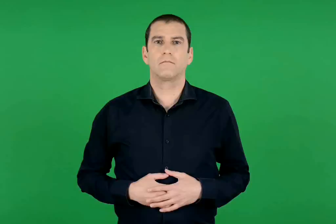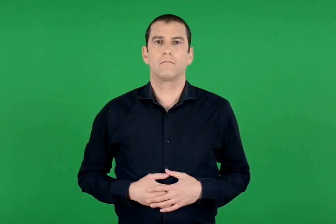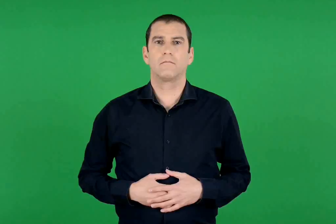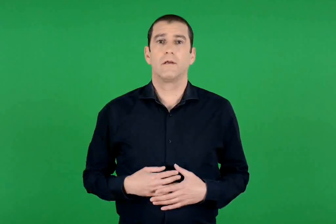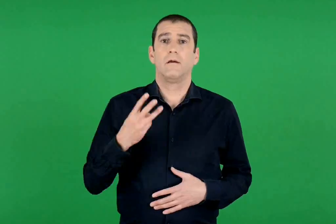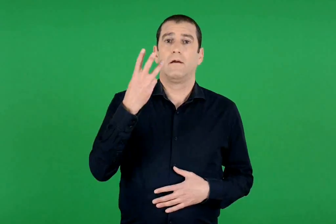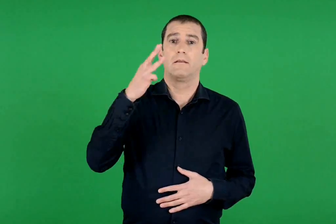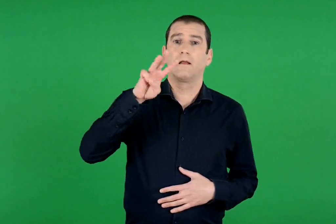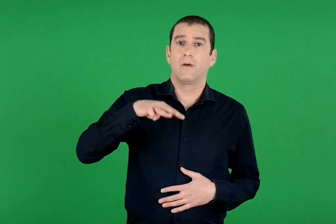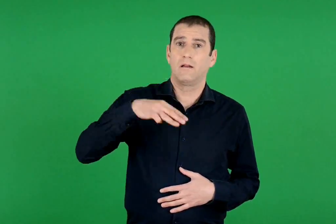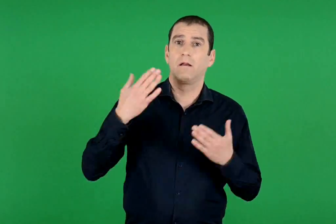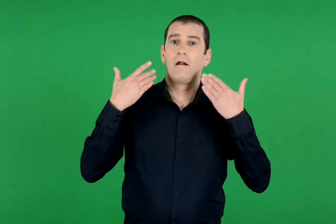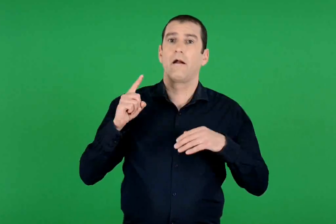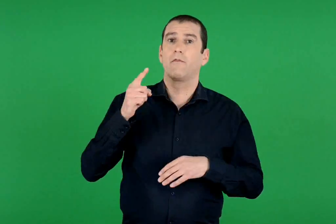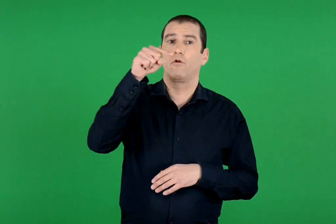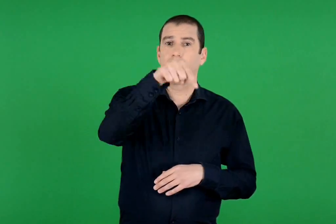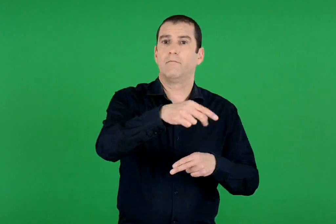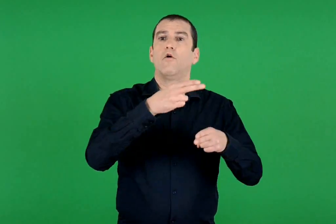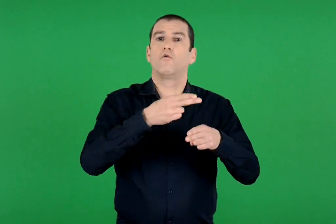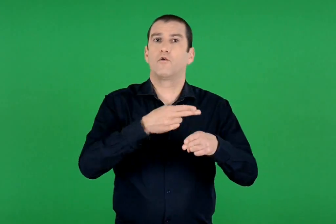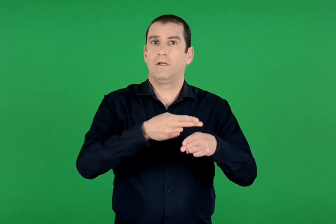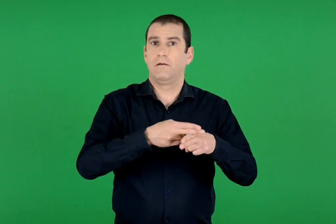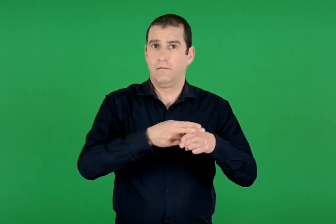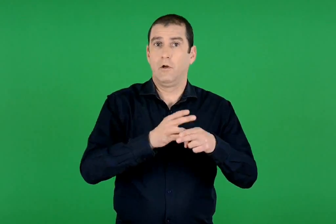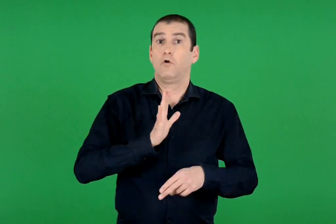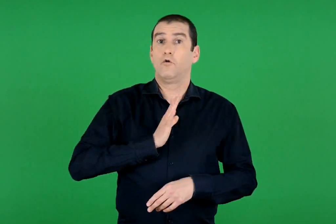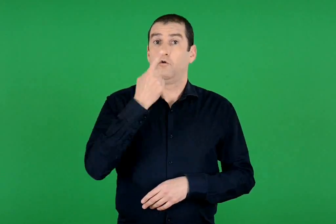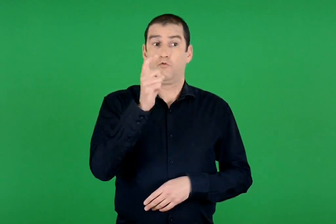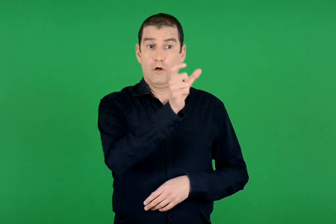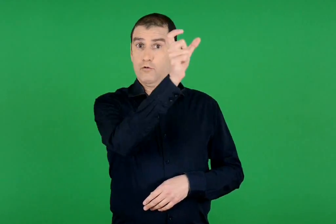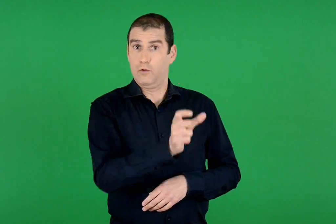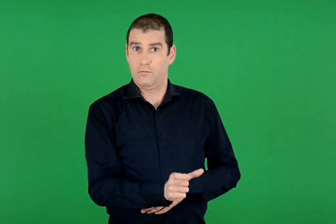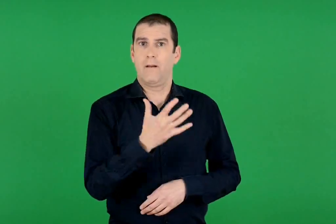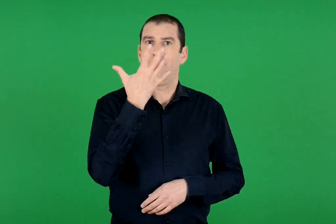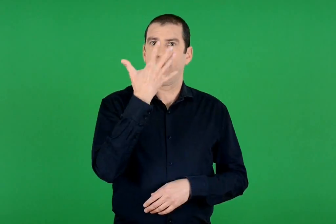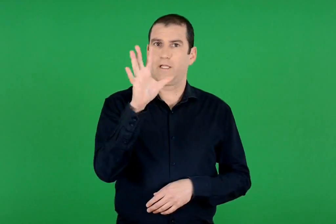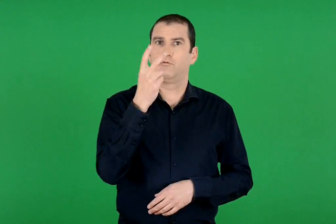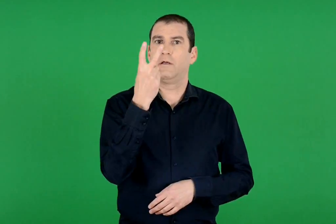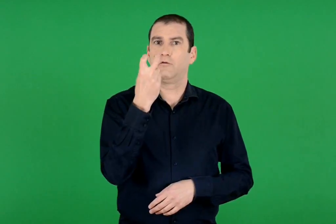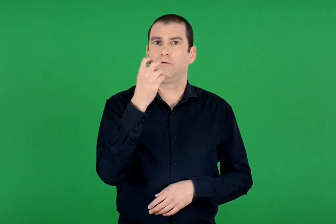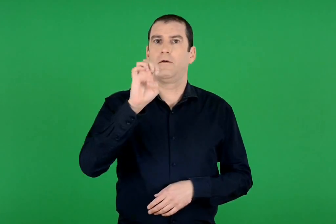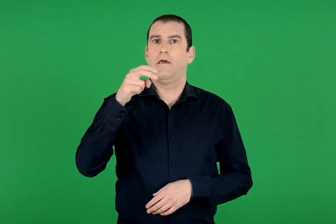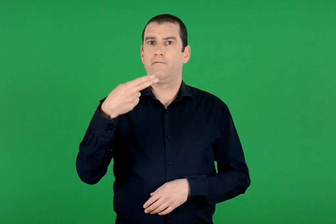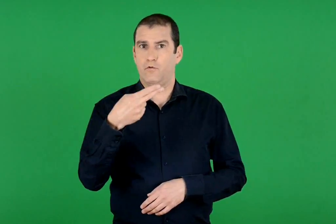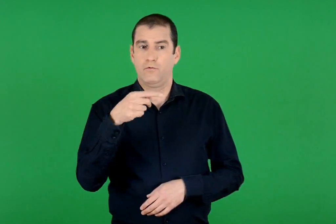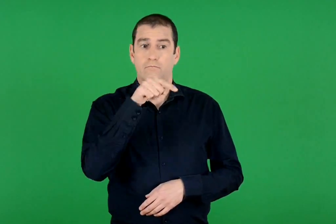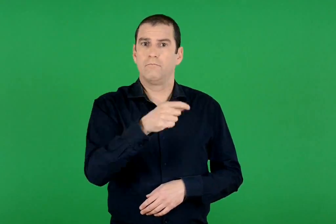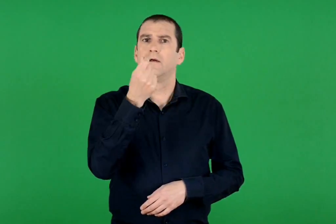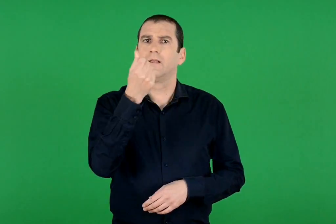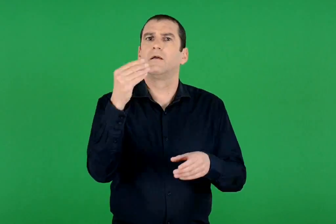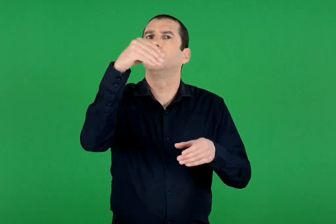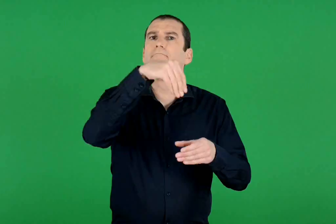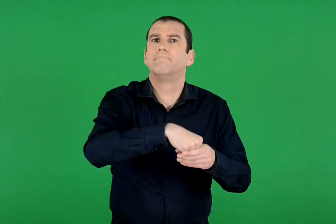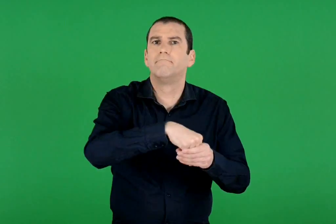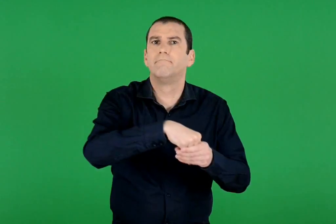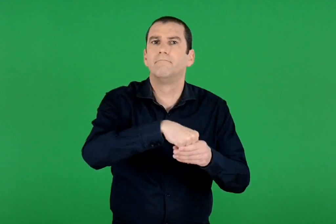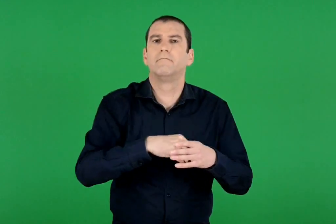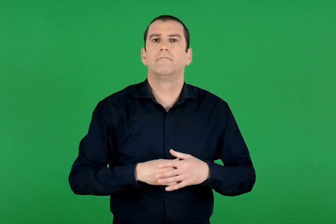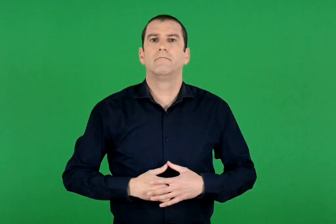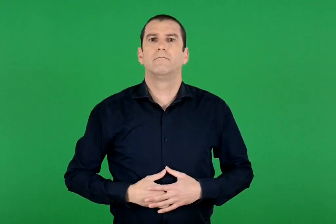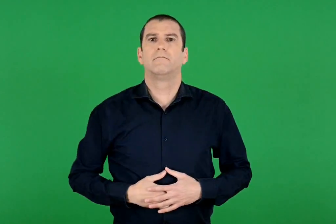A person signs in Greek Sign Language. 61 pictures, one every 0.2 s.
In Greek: 3ημερη εκδρομή στη ρώμη 520 ευρώ το άτομο στην τιμή περιλαμβάνονται
